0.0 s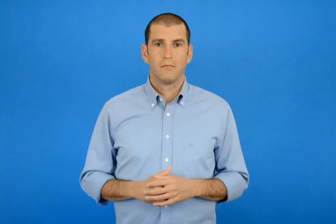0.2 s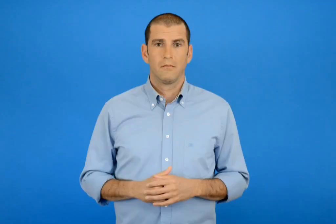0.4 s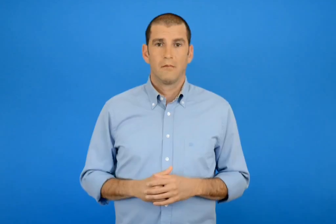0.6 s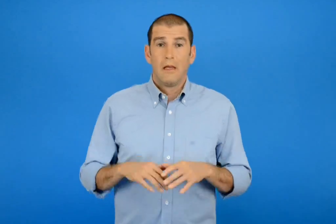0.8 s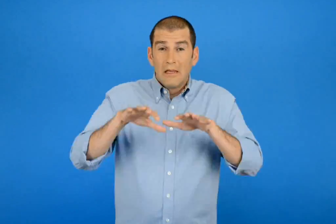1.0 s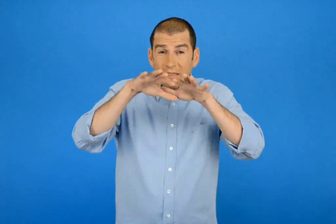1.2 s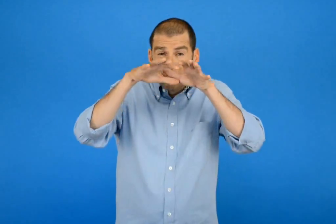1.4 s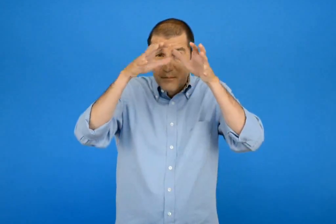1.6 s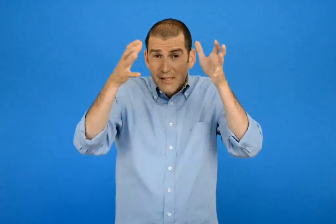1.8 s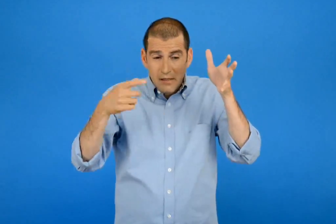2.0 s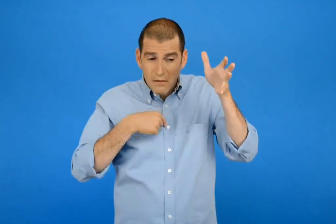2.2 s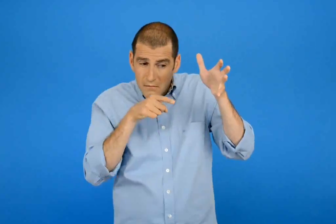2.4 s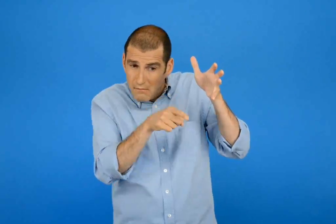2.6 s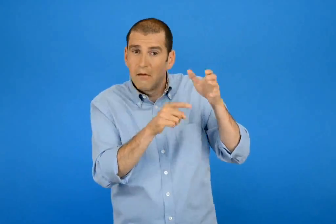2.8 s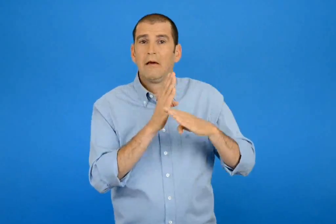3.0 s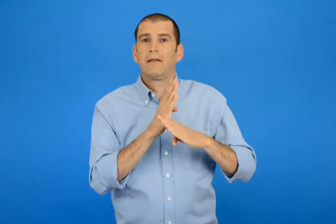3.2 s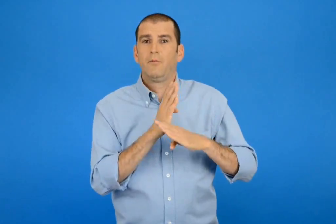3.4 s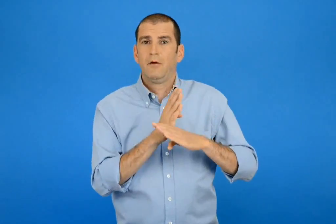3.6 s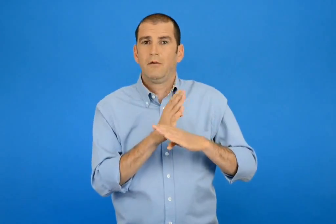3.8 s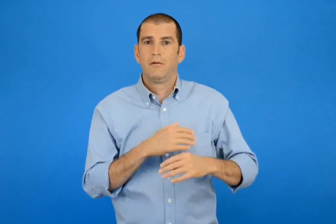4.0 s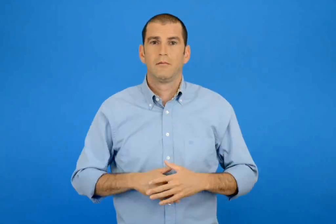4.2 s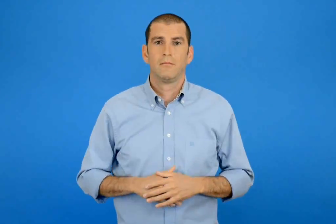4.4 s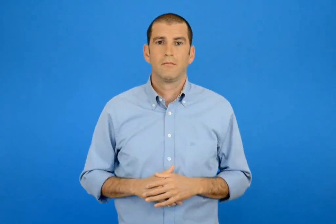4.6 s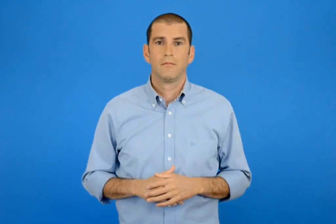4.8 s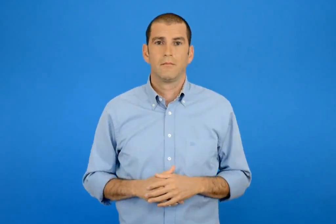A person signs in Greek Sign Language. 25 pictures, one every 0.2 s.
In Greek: κρύβομαι στη σπηλιά
